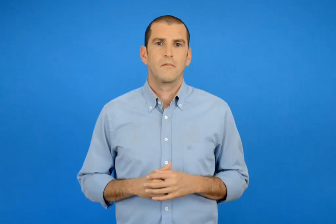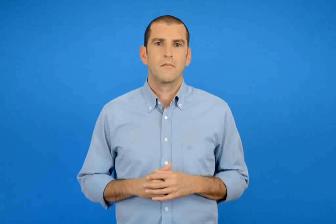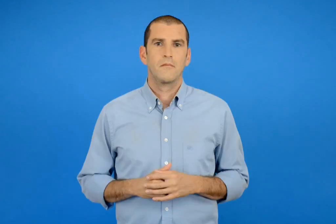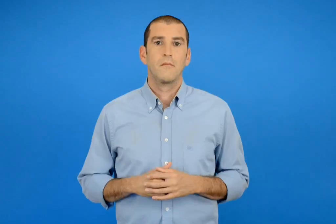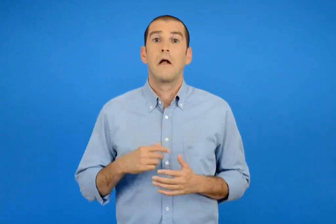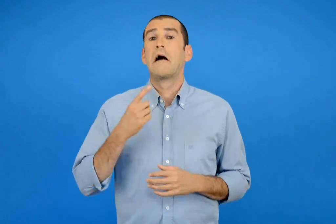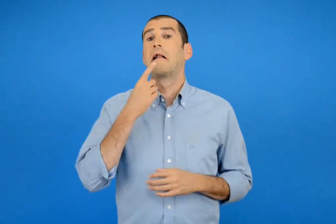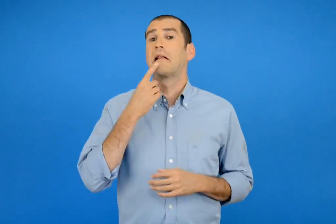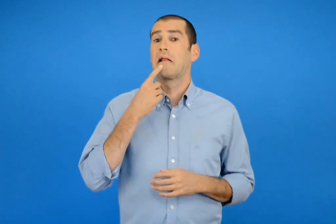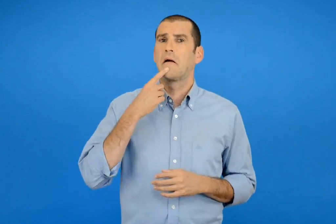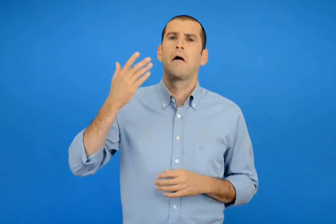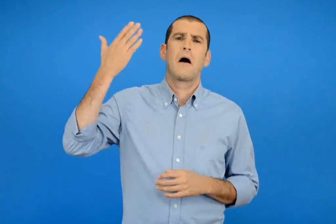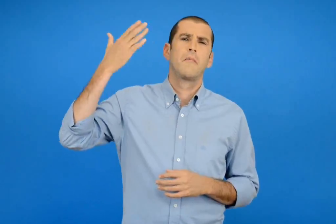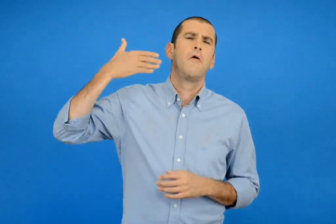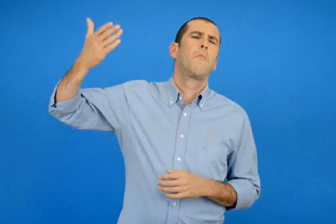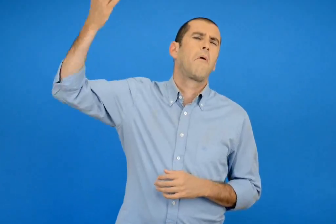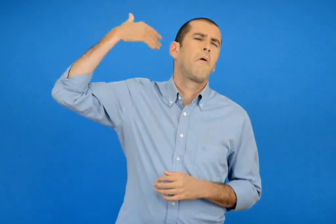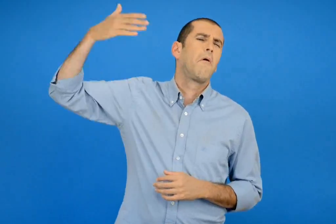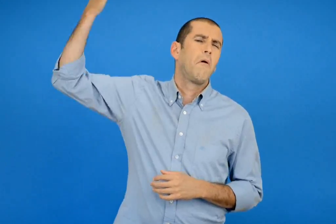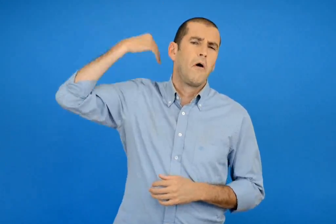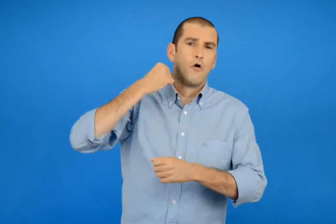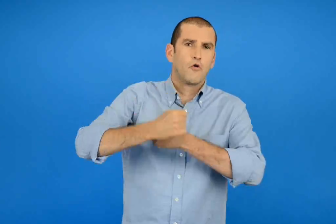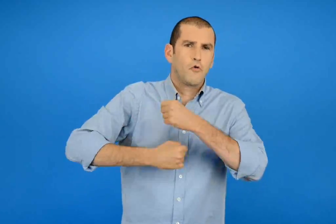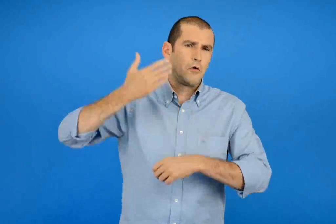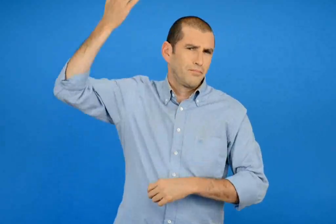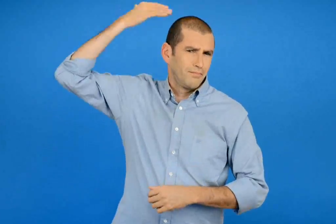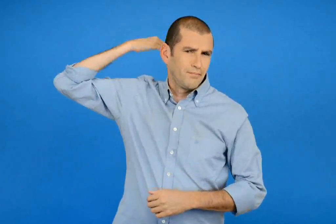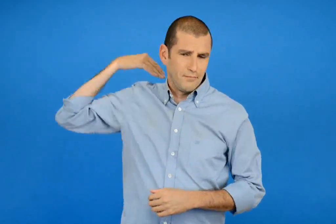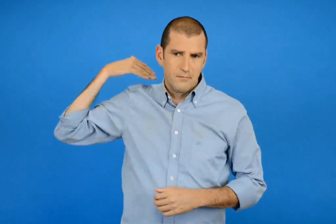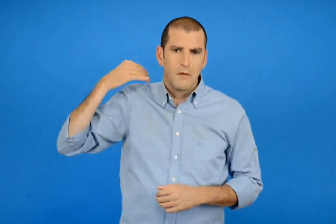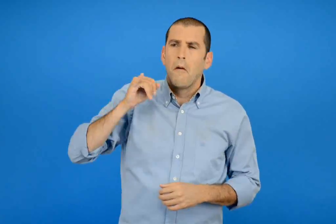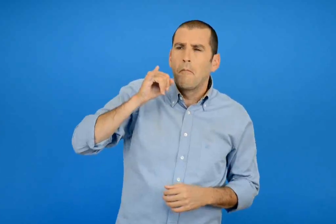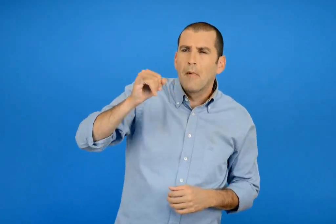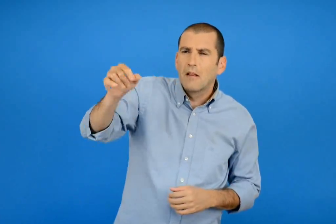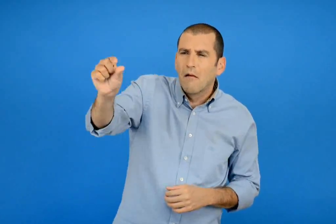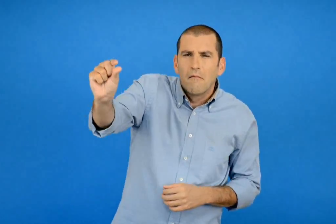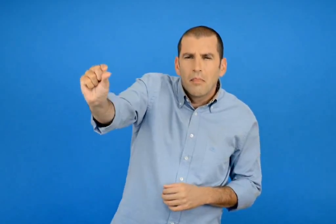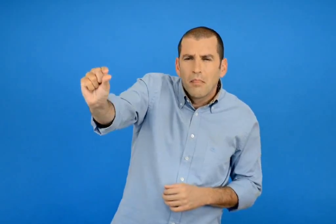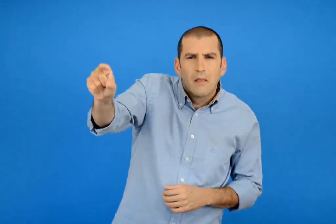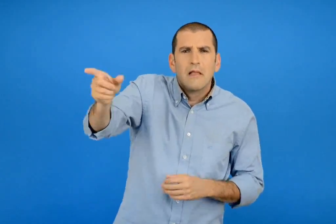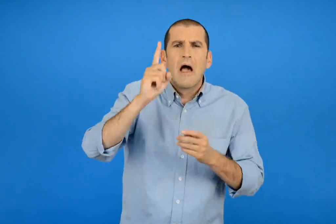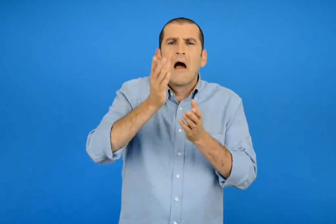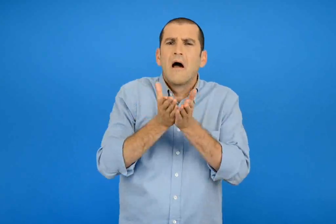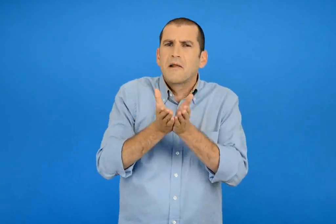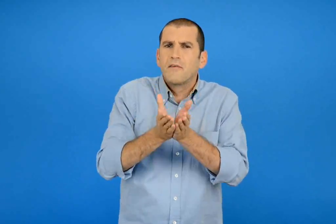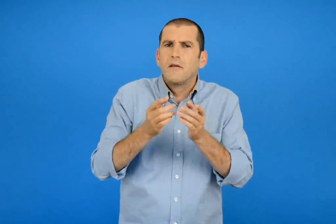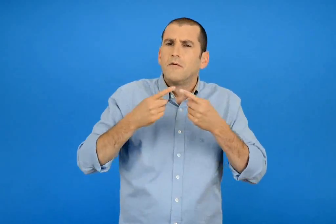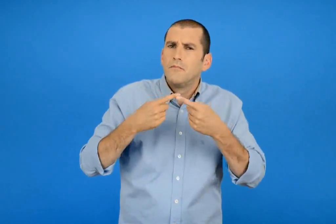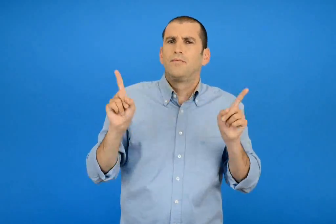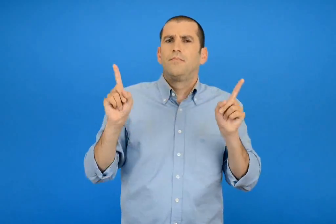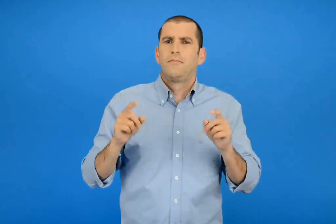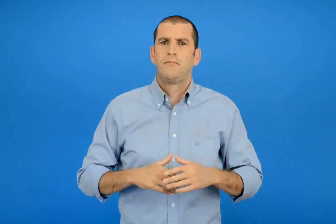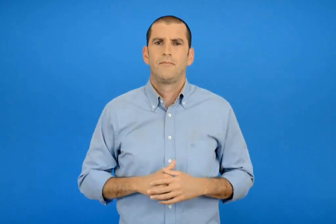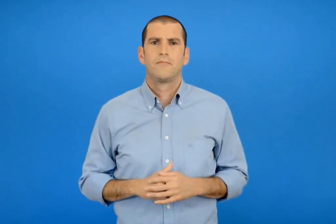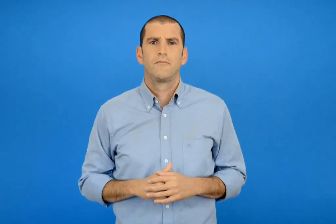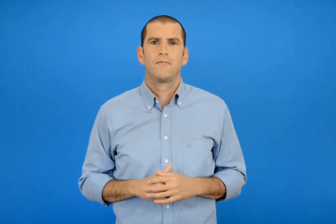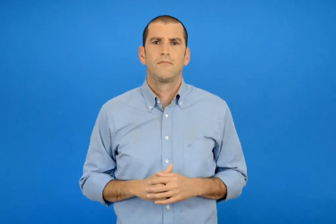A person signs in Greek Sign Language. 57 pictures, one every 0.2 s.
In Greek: λένε ότι κάποτε στα παλιά χρονιά φάνηκε από μακριά ένα παράξενο καράβι
